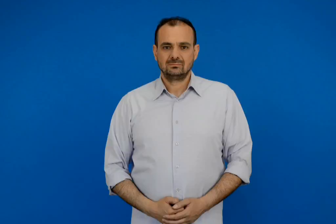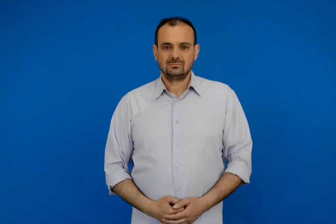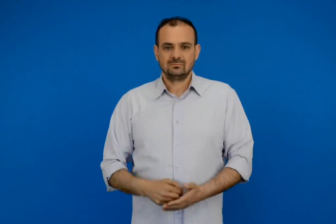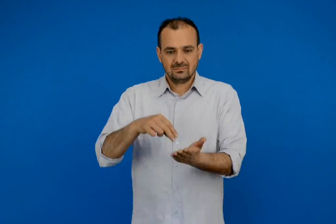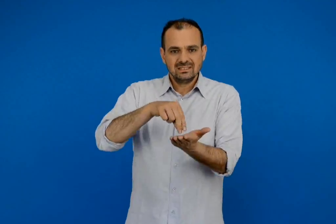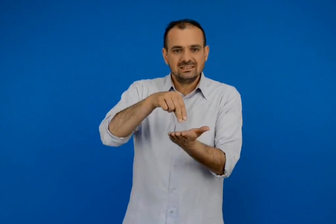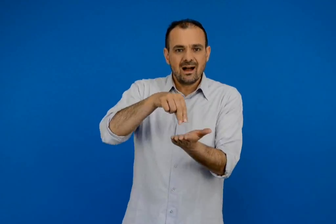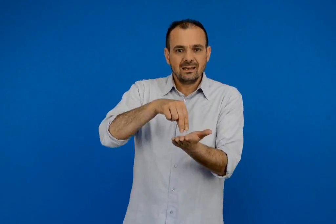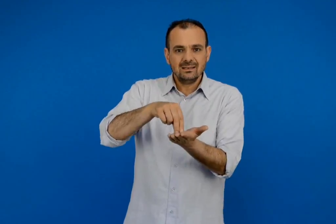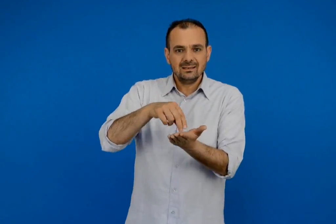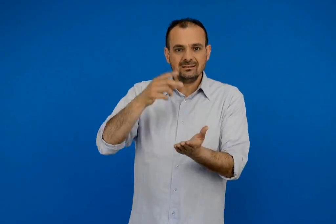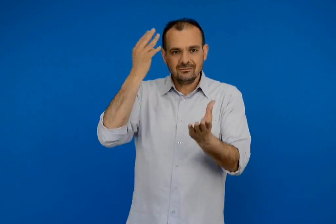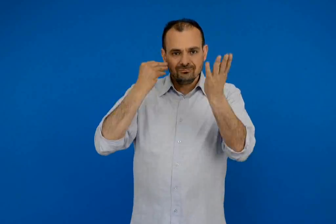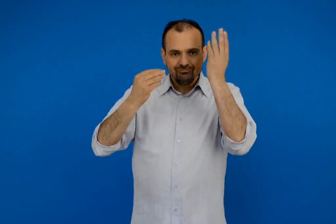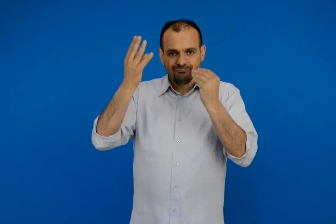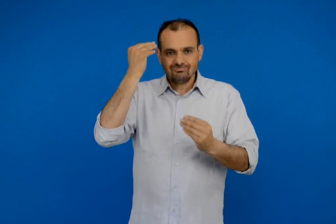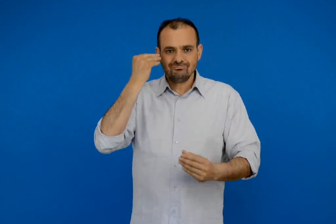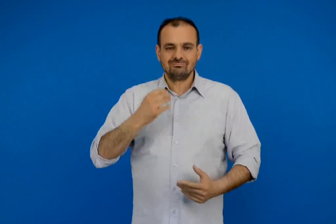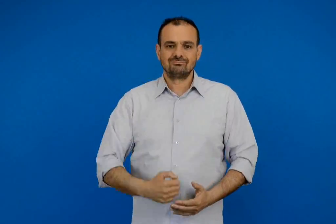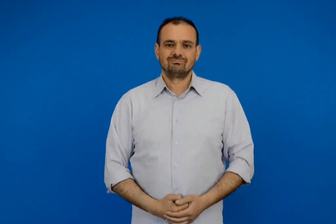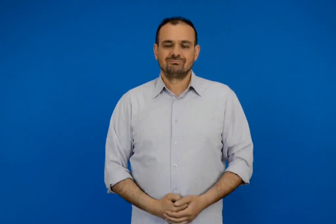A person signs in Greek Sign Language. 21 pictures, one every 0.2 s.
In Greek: μαθαίνω σκάκι
